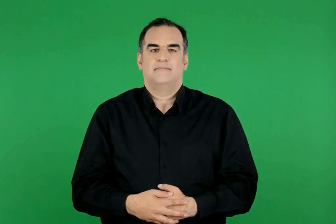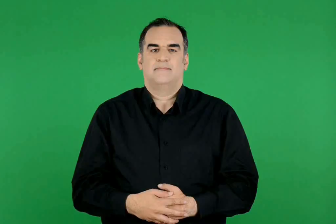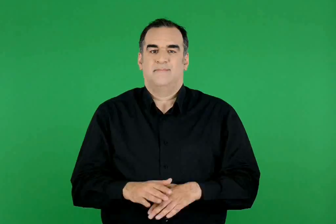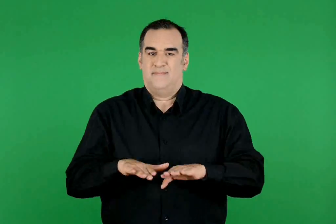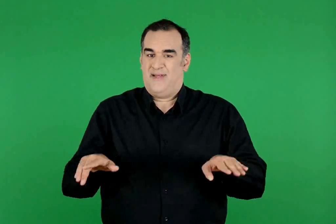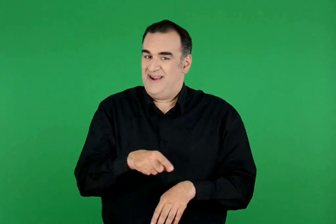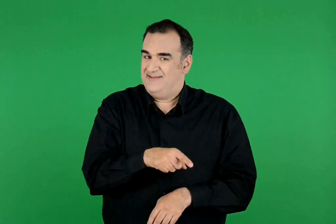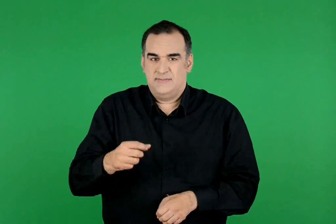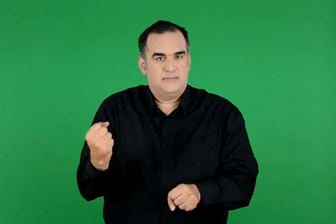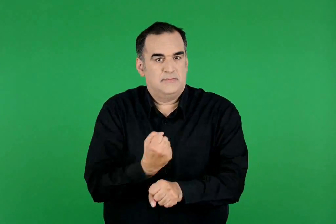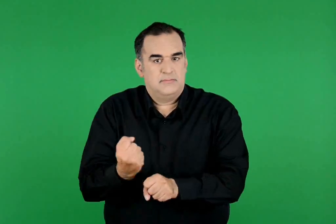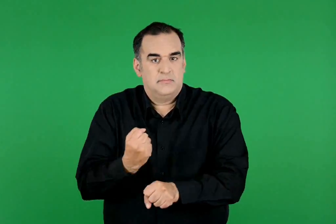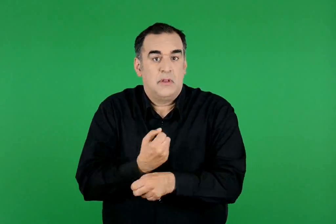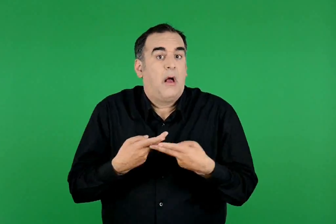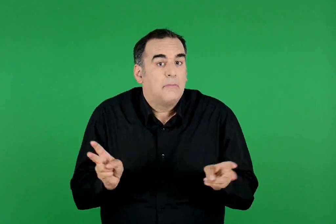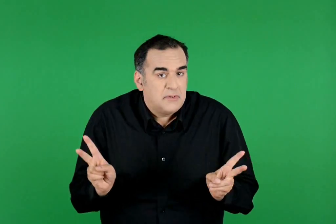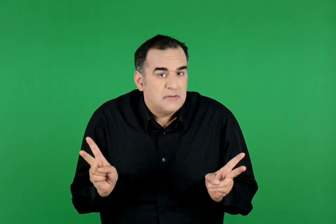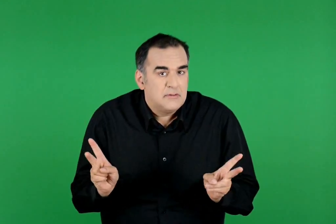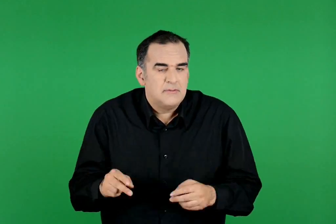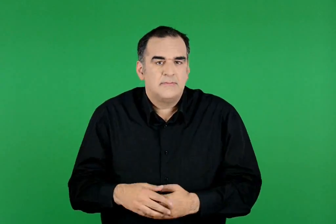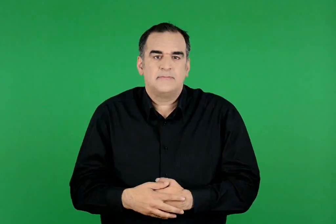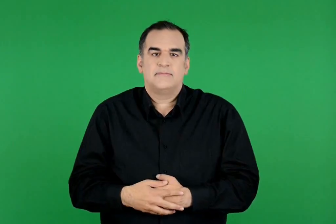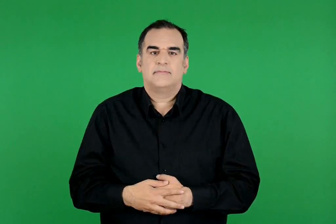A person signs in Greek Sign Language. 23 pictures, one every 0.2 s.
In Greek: επιτρέπεται να εργάζονται τα παιδιά ;
